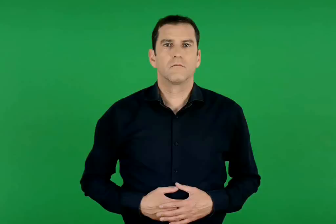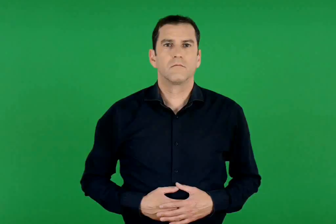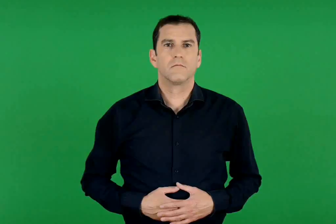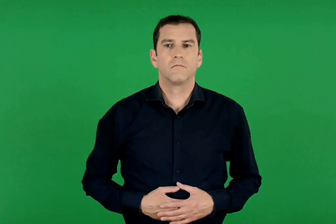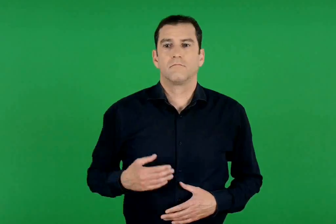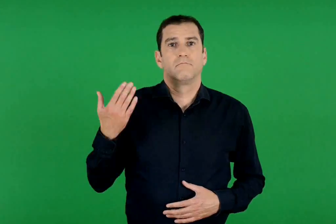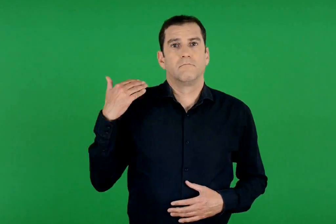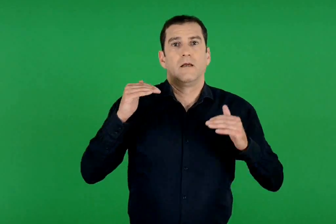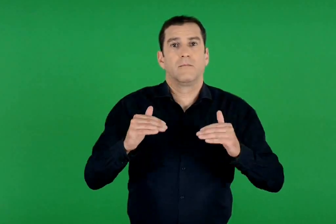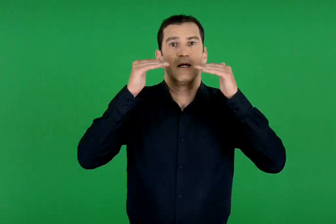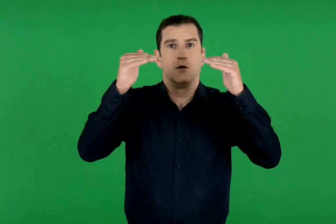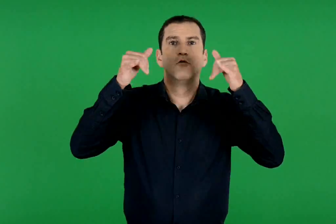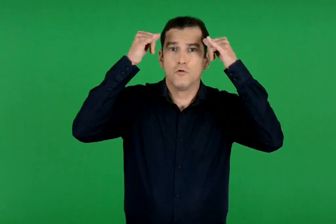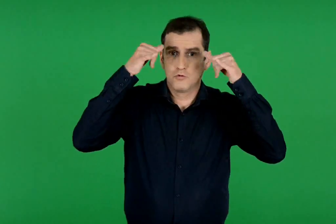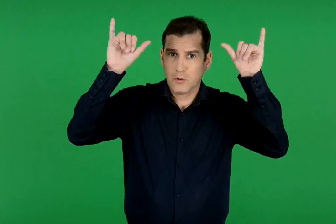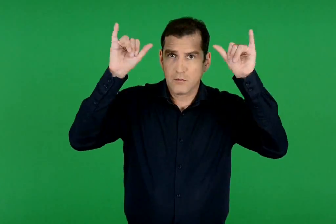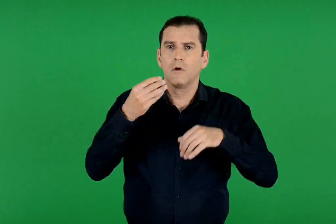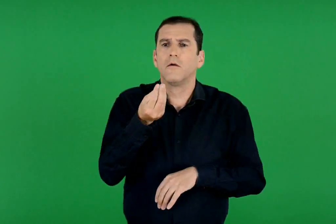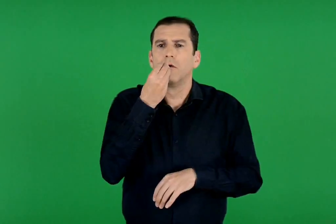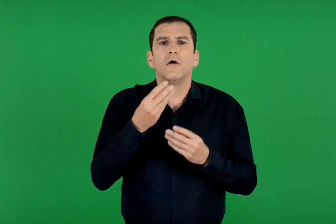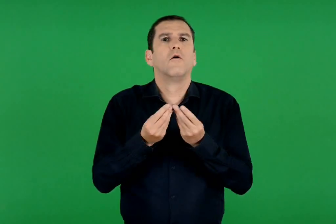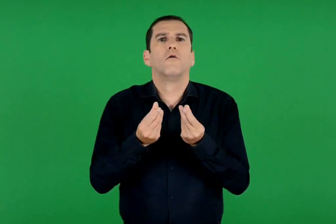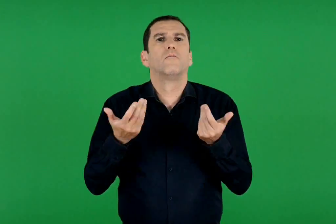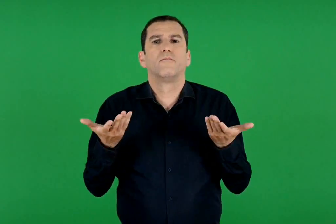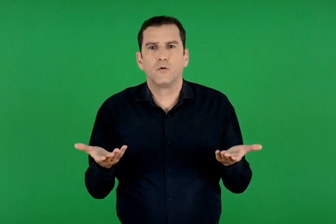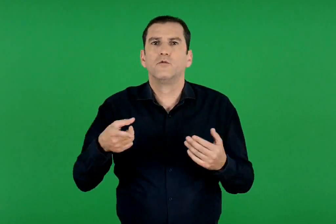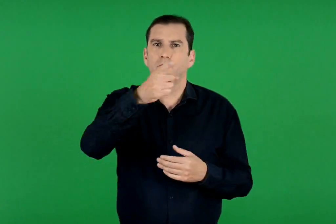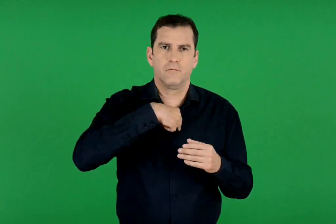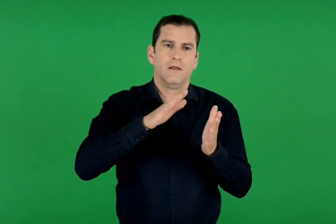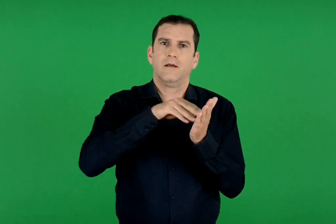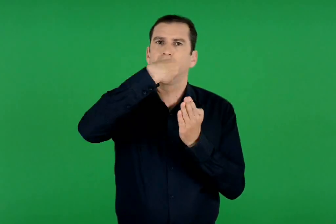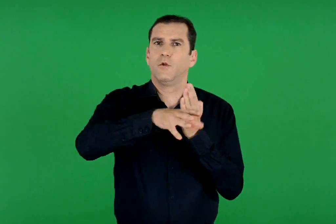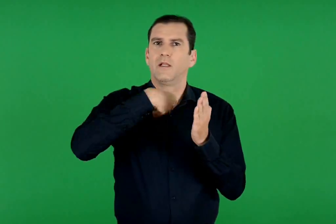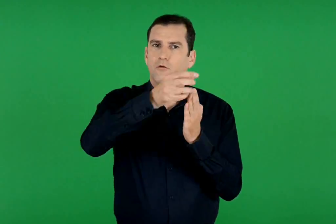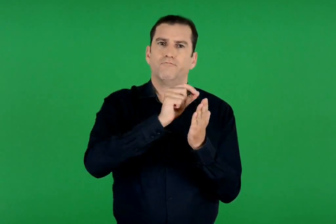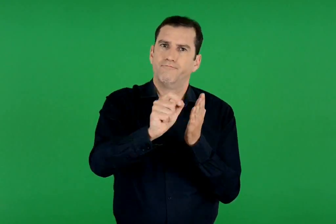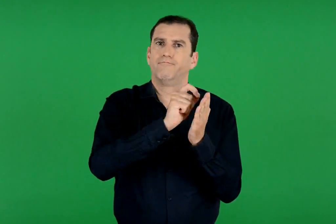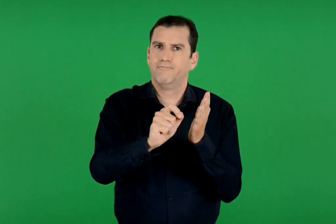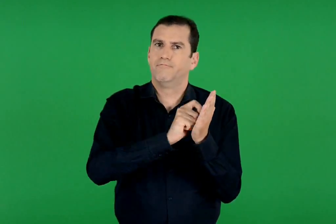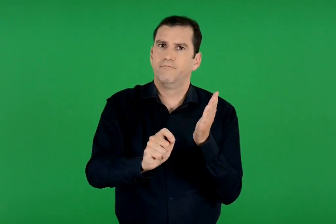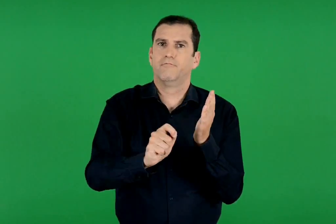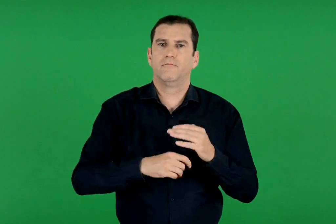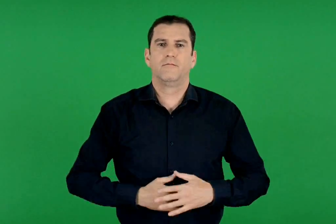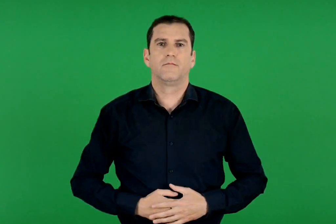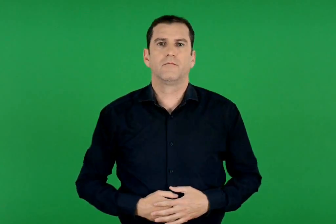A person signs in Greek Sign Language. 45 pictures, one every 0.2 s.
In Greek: γράφουμε στο σημειωματάριό μας πώς τρέφονται τα παραπάνω ζώα
